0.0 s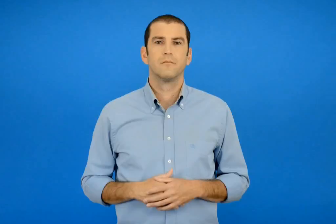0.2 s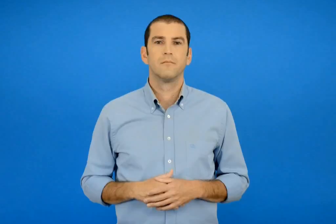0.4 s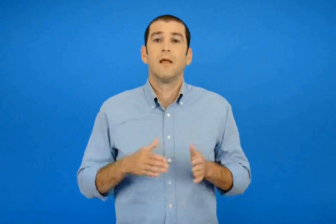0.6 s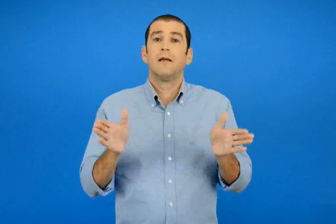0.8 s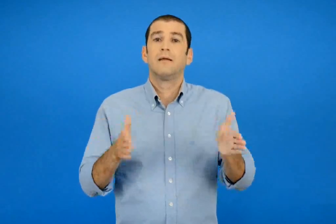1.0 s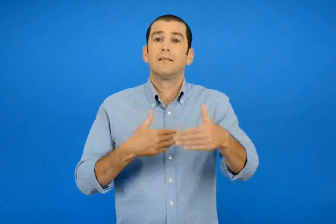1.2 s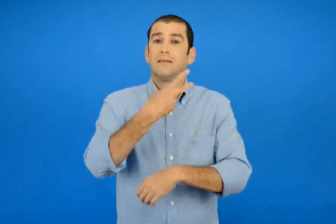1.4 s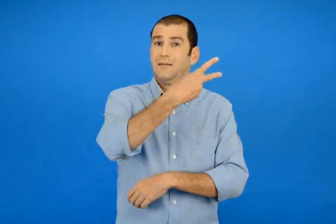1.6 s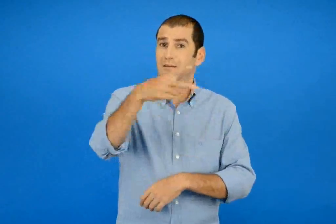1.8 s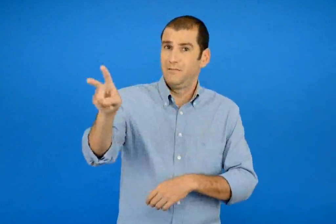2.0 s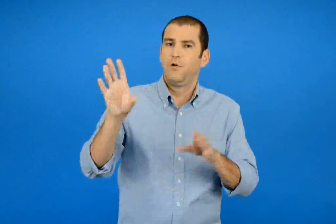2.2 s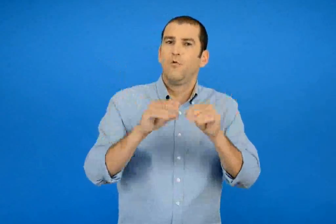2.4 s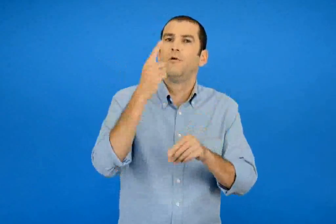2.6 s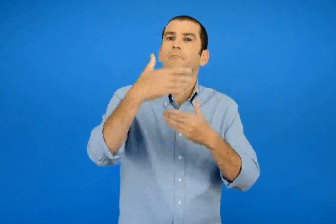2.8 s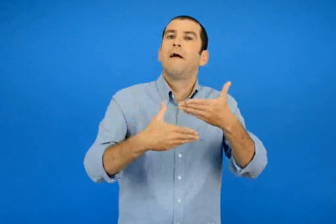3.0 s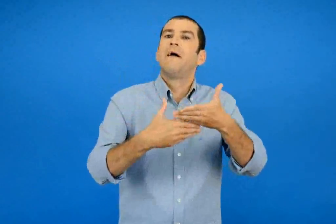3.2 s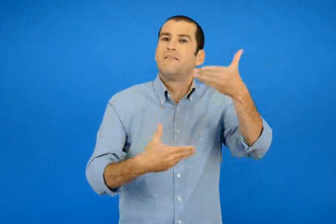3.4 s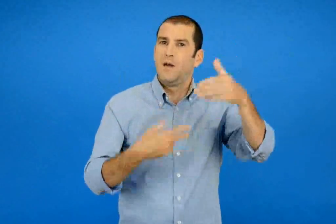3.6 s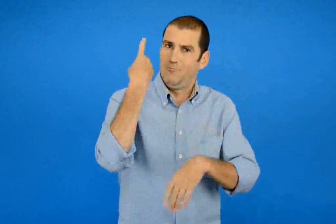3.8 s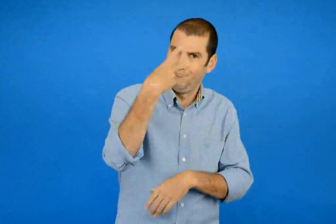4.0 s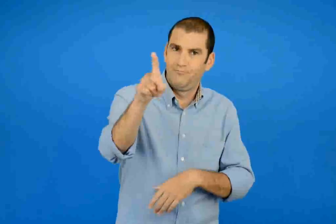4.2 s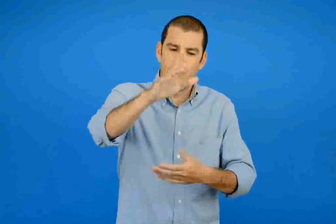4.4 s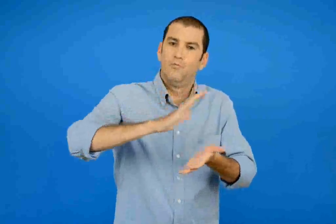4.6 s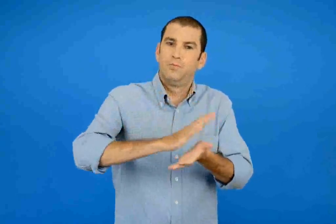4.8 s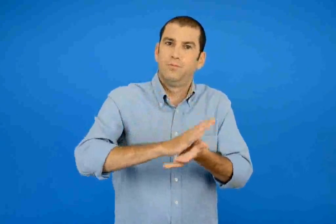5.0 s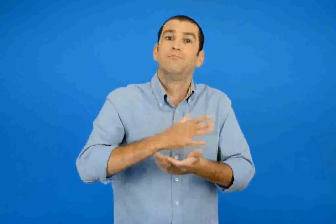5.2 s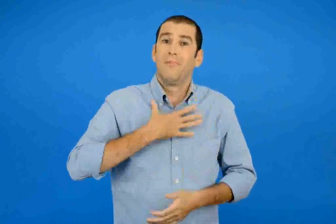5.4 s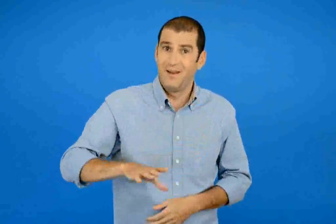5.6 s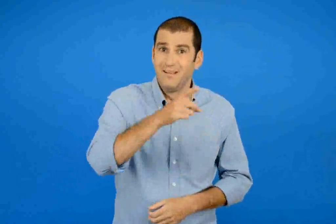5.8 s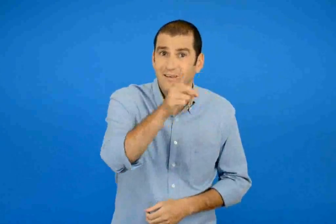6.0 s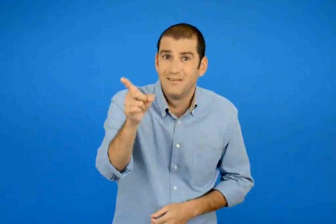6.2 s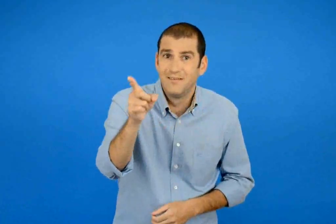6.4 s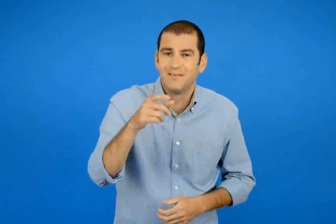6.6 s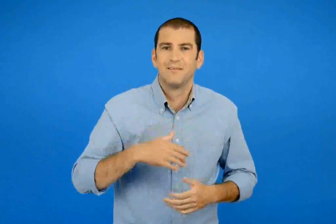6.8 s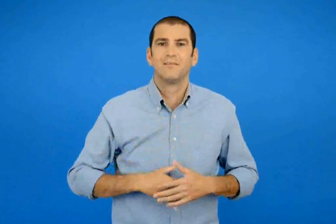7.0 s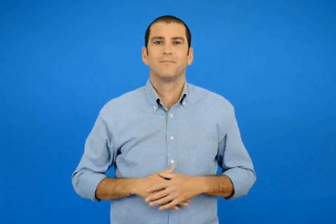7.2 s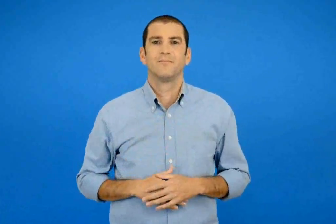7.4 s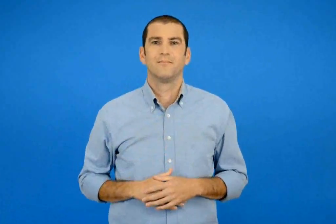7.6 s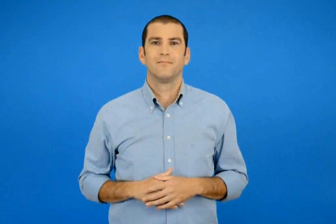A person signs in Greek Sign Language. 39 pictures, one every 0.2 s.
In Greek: θέλετε να εκδώσετε και εσείς μια εφημερίδα στην τάξη σας ;
